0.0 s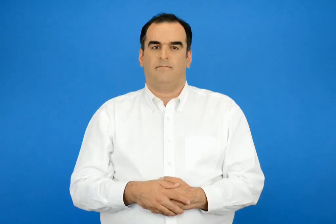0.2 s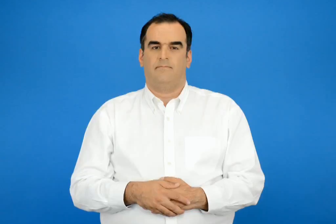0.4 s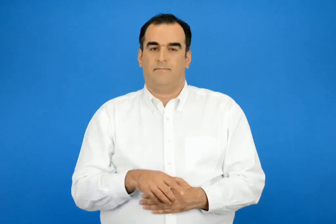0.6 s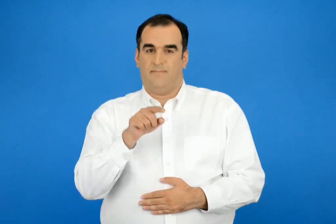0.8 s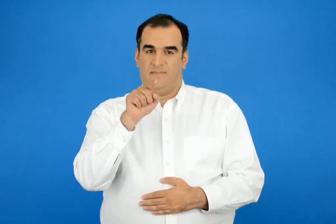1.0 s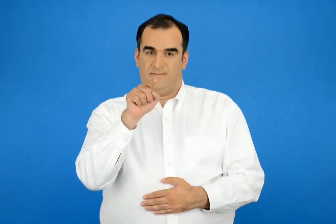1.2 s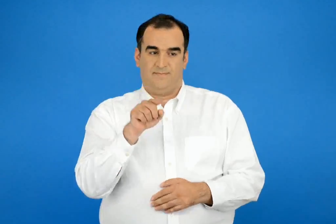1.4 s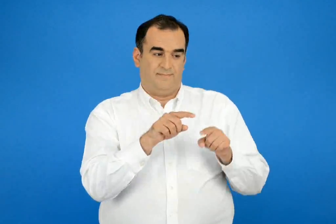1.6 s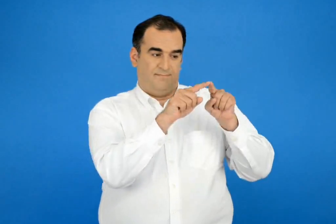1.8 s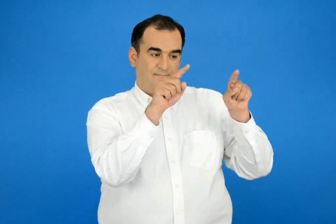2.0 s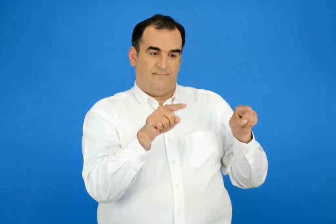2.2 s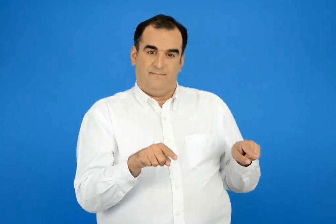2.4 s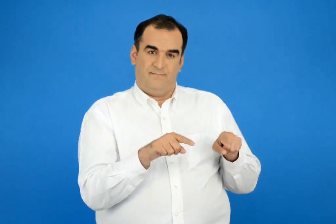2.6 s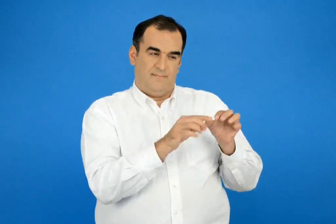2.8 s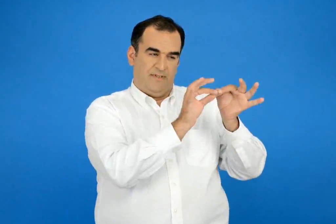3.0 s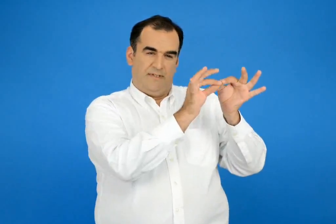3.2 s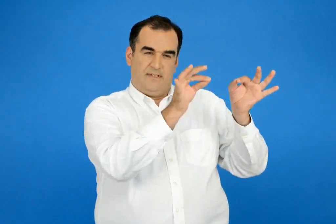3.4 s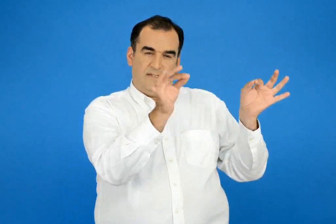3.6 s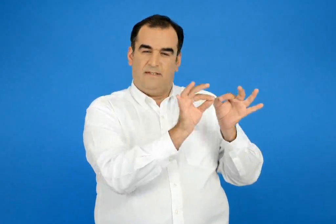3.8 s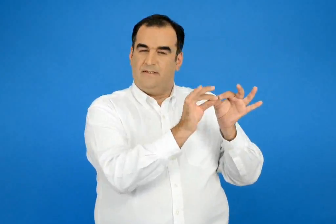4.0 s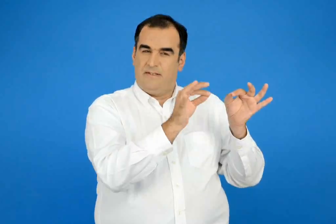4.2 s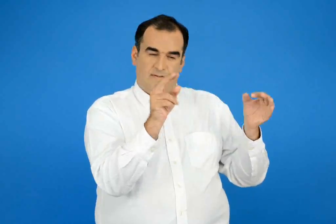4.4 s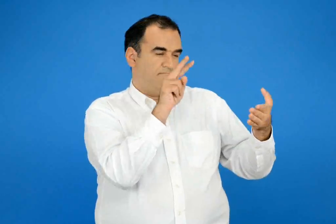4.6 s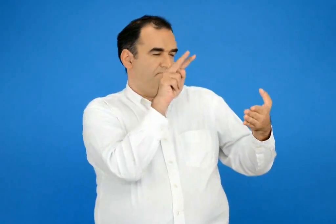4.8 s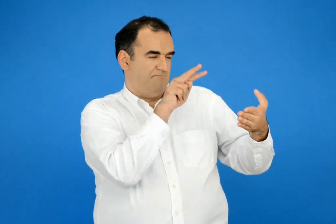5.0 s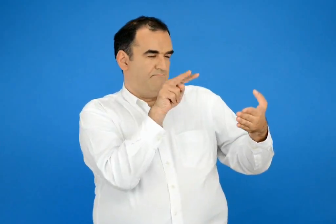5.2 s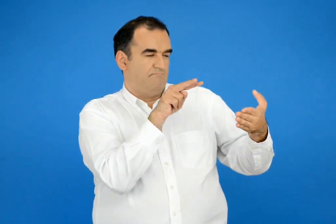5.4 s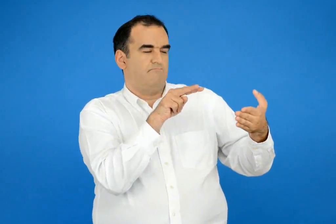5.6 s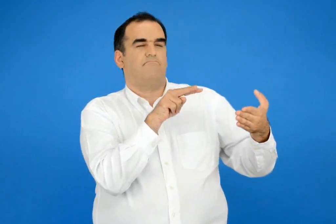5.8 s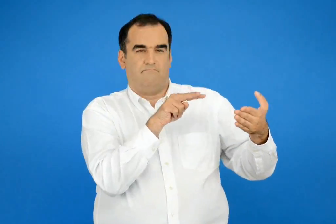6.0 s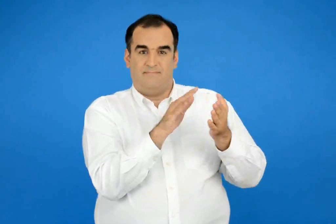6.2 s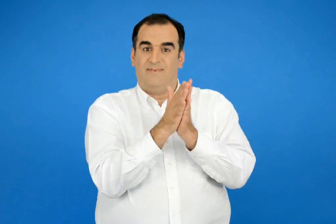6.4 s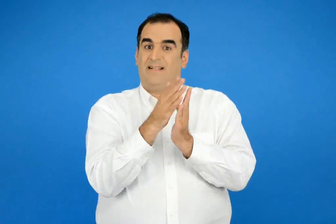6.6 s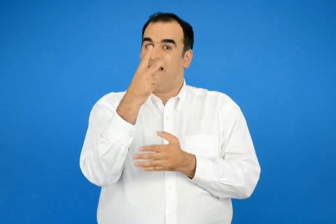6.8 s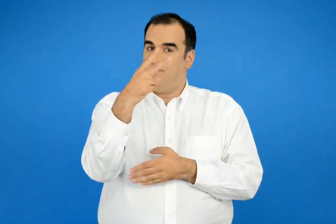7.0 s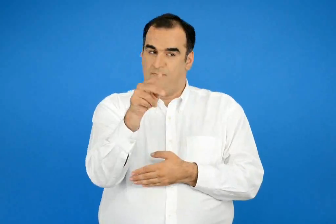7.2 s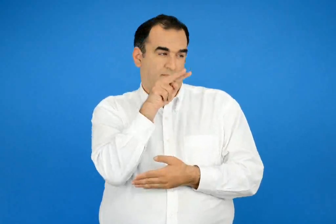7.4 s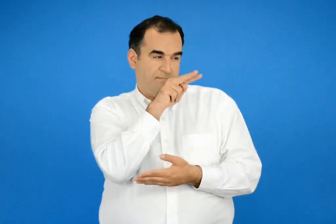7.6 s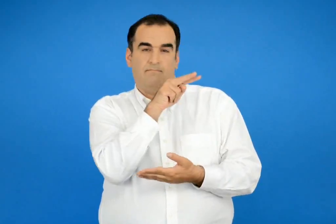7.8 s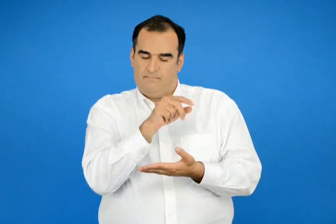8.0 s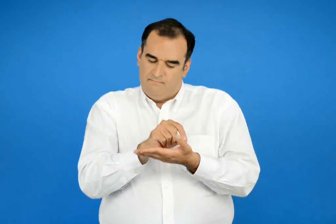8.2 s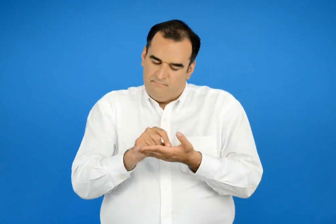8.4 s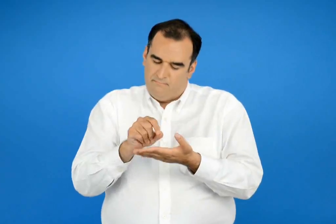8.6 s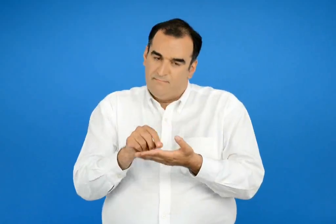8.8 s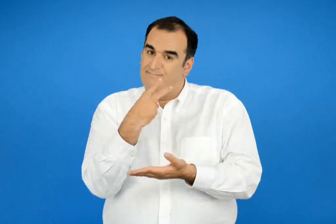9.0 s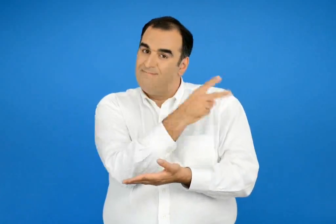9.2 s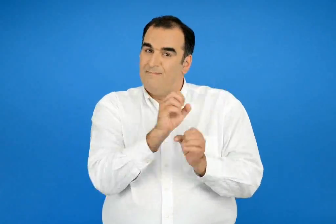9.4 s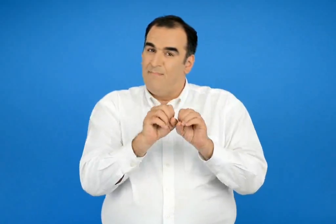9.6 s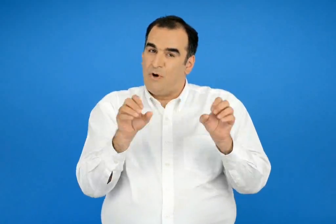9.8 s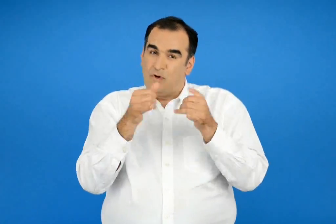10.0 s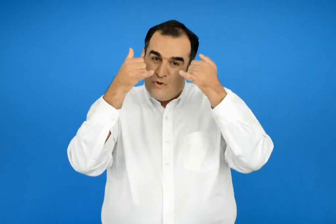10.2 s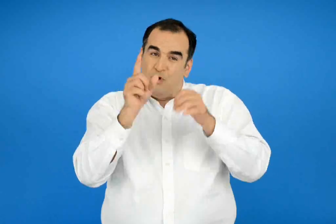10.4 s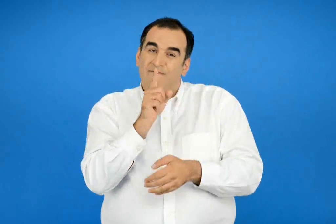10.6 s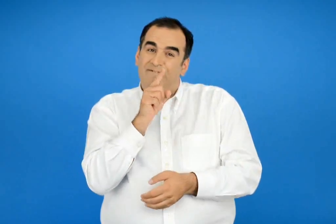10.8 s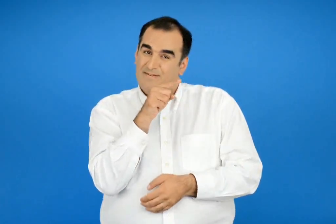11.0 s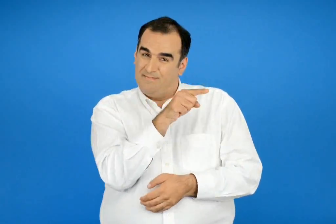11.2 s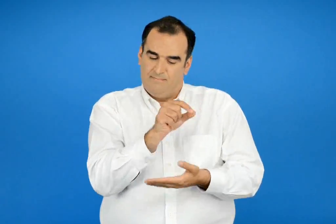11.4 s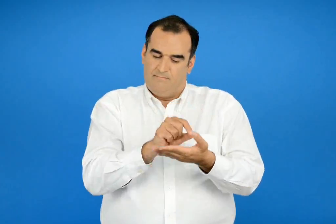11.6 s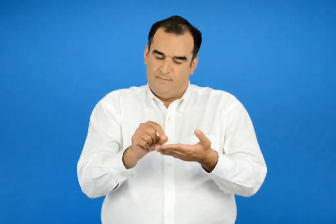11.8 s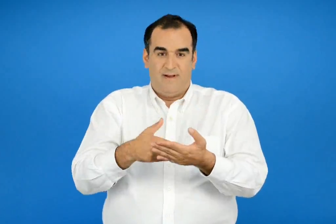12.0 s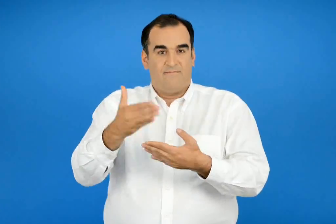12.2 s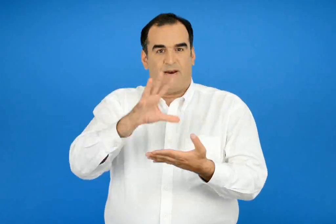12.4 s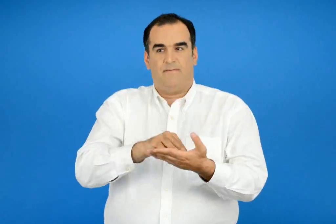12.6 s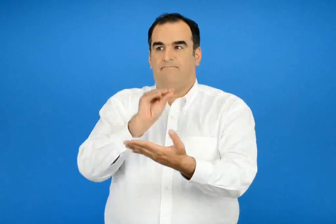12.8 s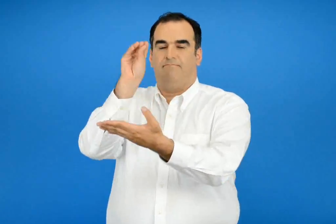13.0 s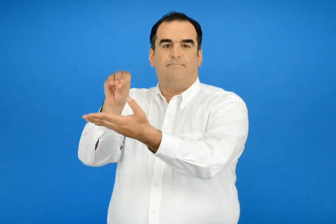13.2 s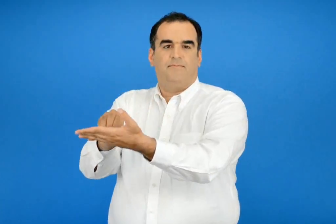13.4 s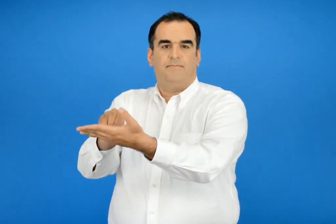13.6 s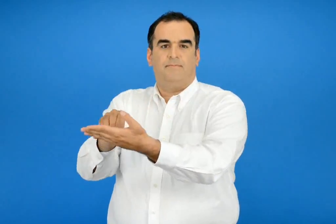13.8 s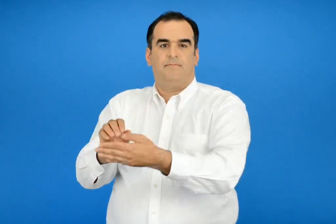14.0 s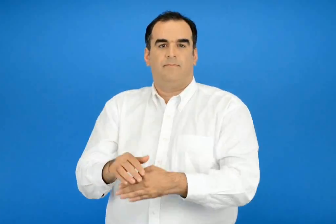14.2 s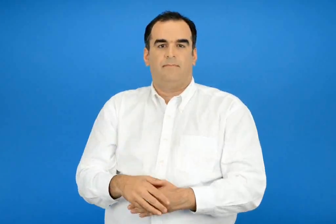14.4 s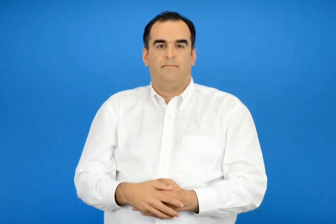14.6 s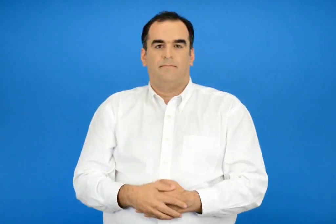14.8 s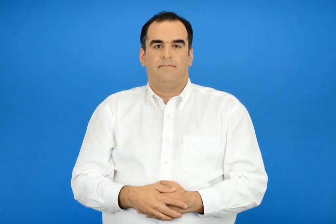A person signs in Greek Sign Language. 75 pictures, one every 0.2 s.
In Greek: διάβασε τα στοιχεία της ταυτότητας του και γράψε στο τετράδιο σου ένα κείμενο για την εφημερίδα το οποίο να δίνει πληροφορίες για αυτό το ζώο
